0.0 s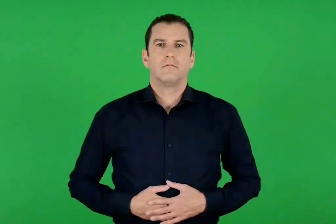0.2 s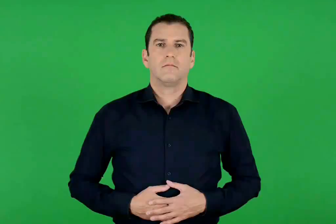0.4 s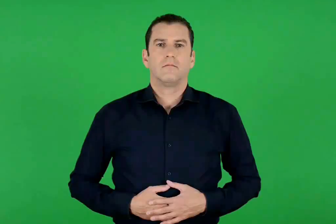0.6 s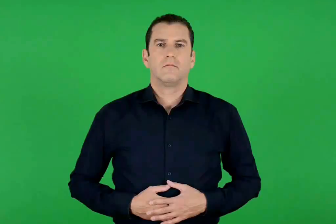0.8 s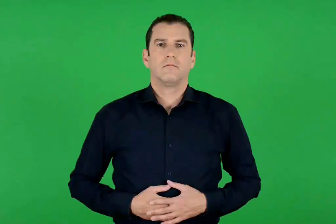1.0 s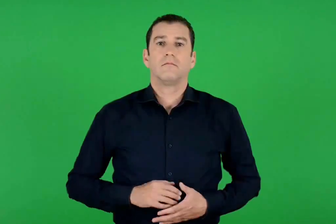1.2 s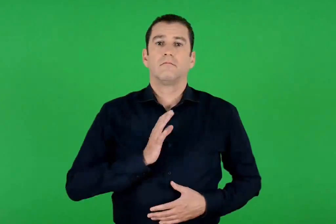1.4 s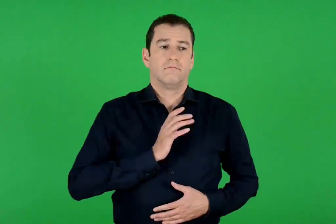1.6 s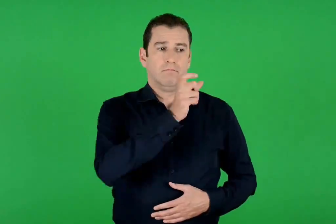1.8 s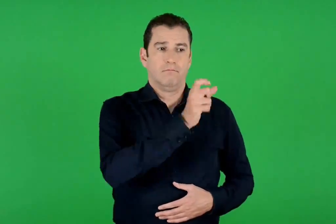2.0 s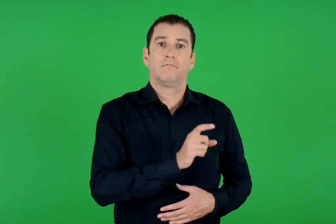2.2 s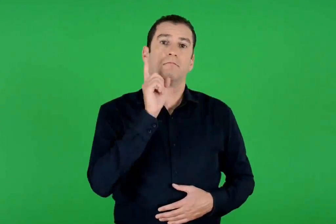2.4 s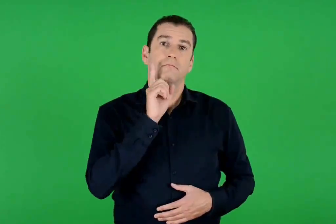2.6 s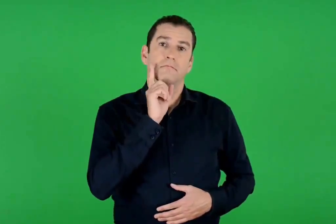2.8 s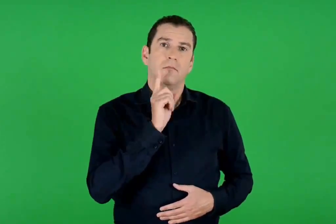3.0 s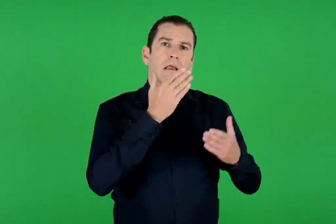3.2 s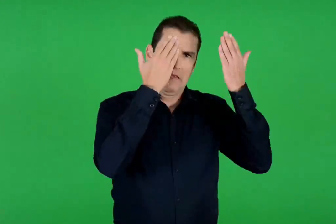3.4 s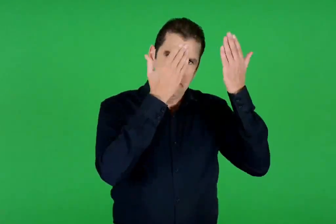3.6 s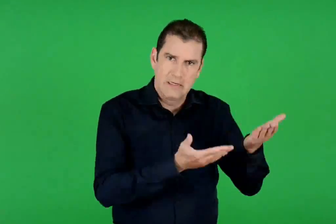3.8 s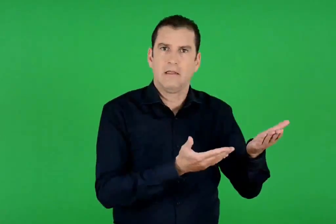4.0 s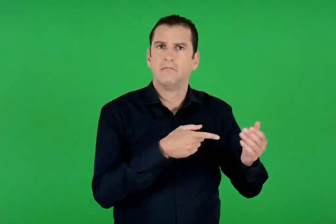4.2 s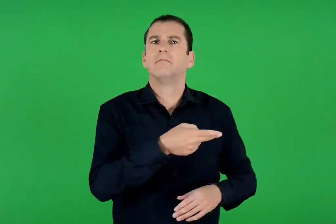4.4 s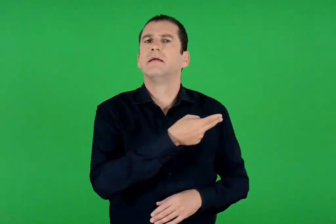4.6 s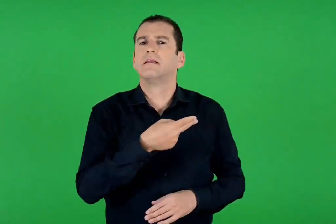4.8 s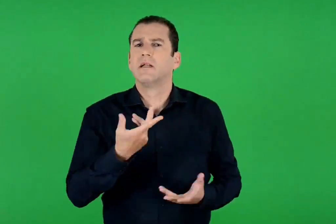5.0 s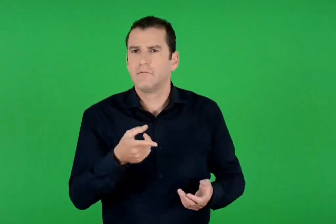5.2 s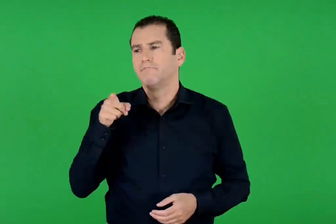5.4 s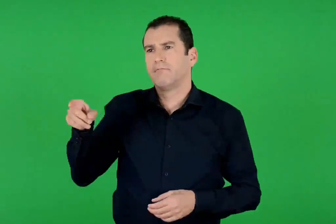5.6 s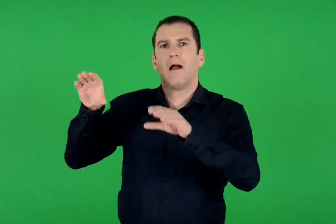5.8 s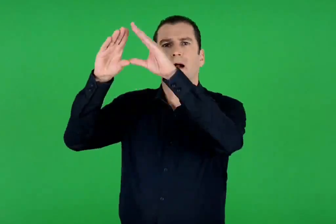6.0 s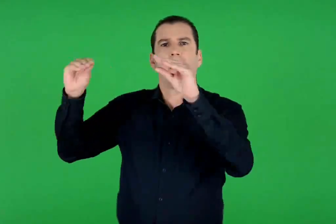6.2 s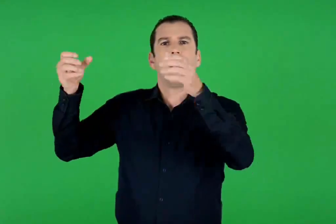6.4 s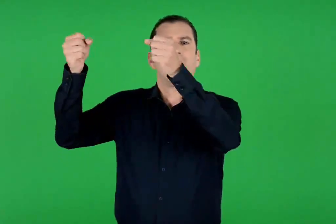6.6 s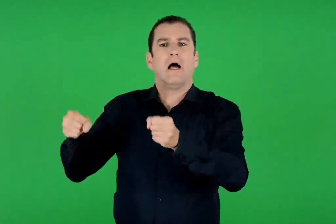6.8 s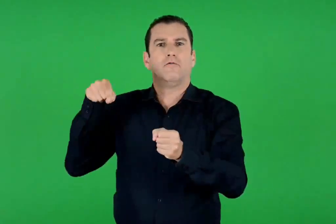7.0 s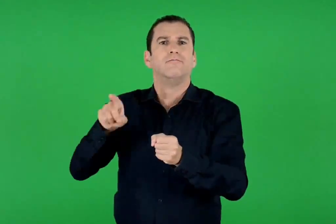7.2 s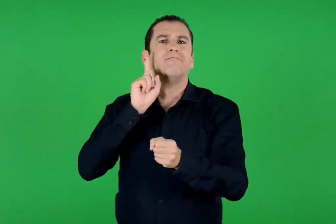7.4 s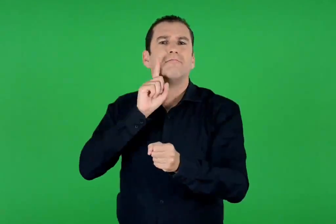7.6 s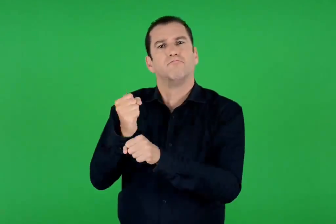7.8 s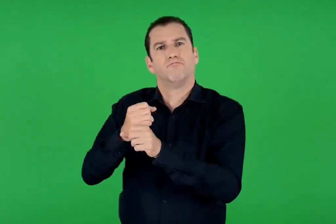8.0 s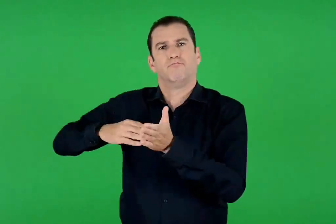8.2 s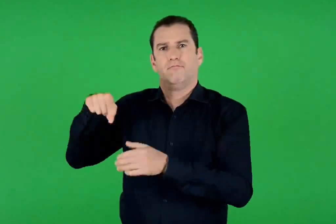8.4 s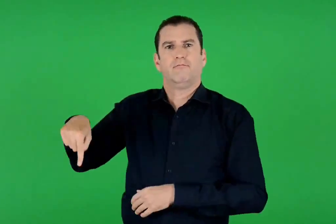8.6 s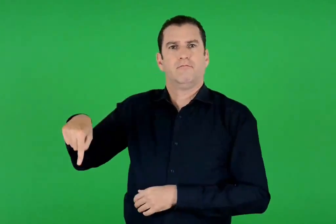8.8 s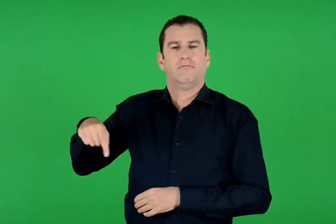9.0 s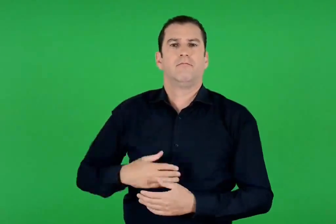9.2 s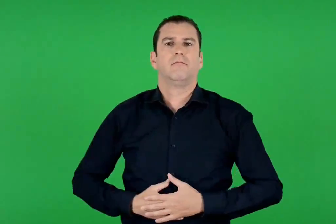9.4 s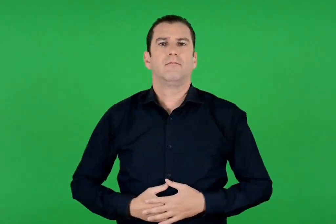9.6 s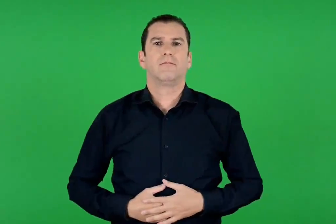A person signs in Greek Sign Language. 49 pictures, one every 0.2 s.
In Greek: ιέρεια γυναίκα που υπηρετούσε τον ναό
